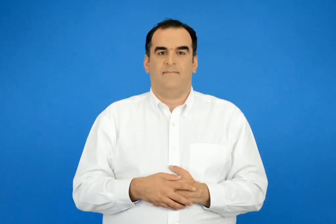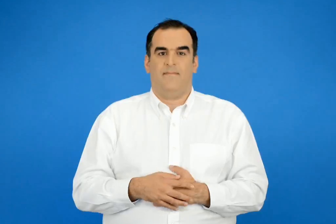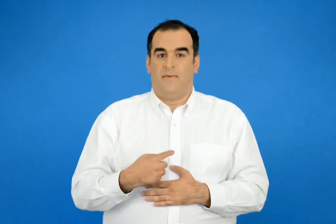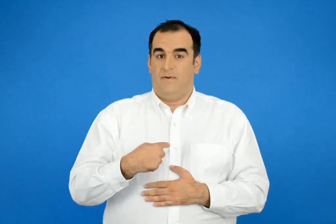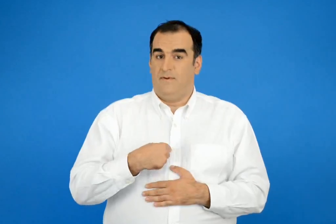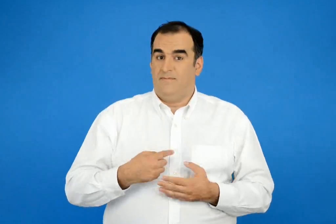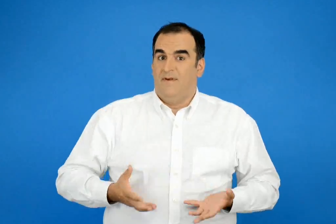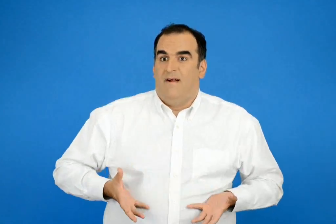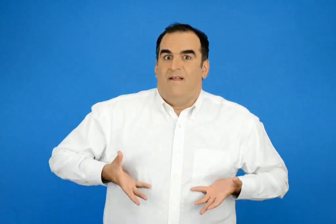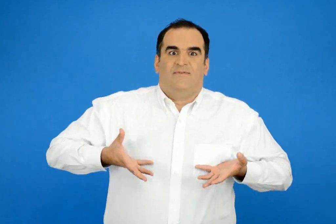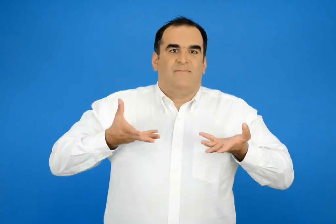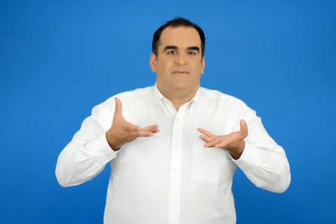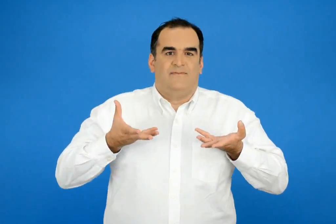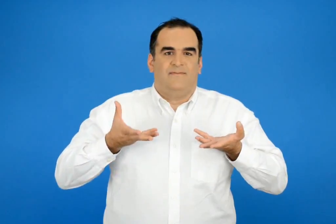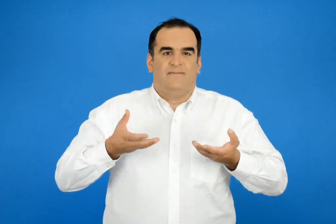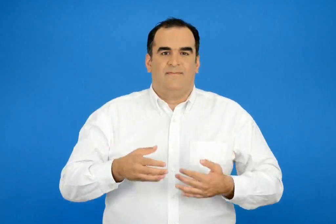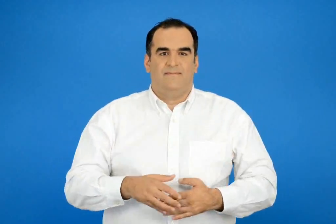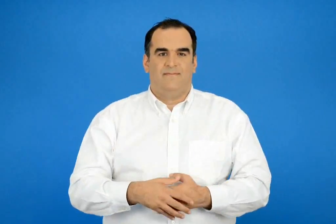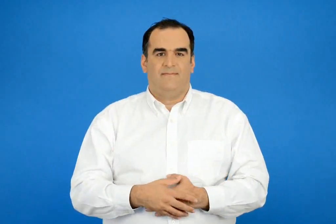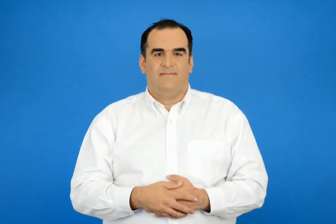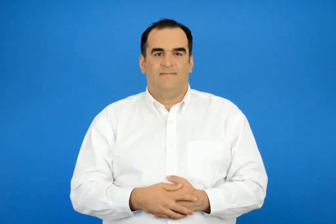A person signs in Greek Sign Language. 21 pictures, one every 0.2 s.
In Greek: ενθουσιάζομαι
